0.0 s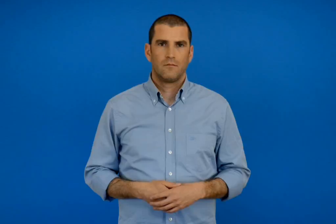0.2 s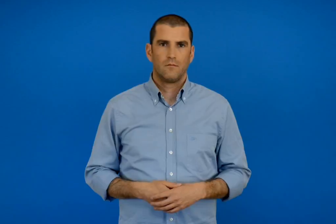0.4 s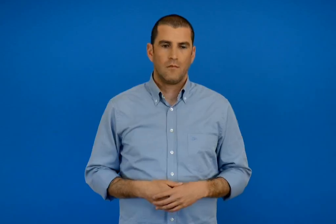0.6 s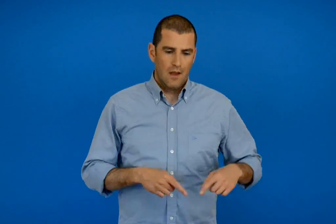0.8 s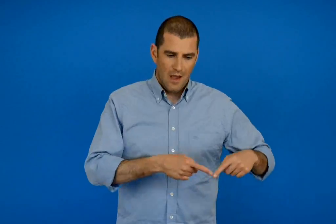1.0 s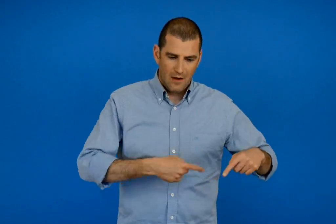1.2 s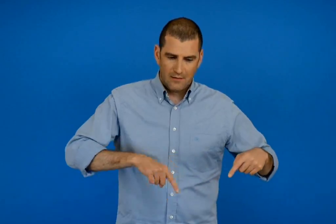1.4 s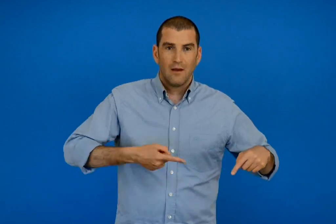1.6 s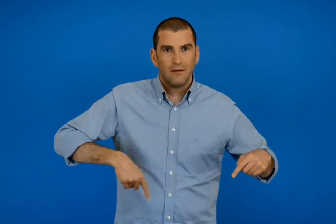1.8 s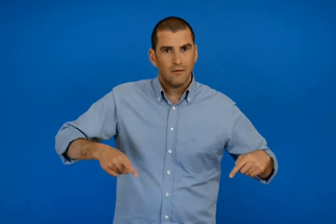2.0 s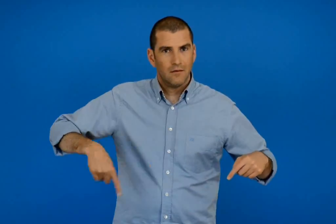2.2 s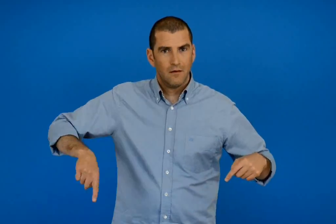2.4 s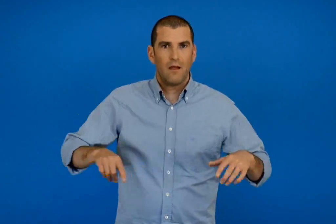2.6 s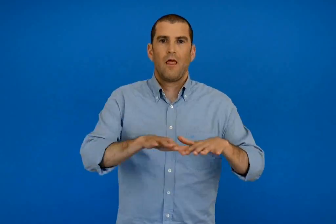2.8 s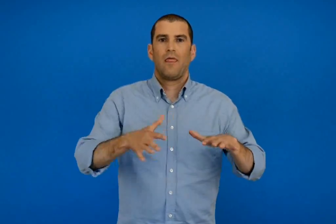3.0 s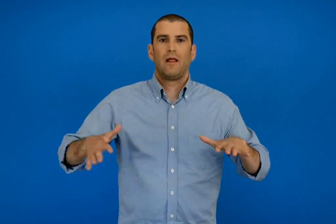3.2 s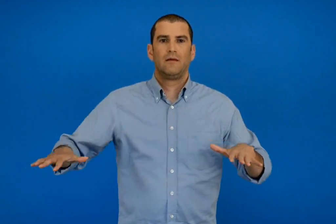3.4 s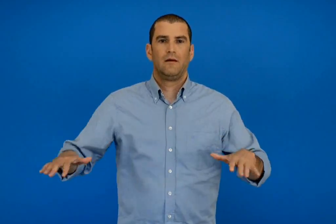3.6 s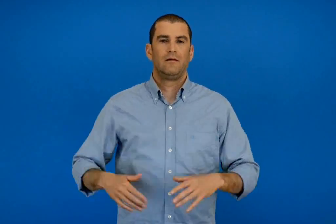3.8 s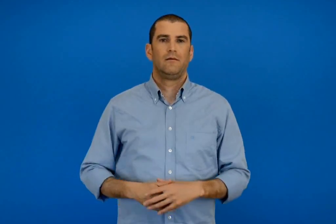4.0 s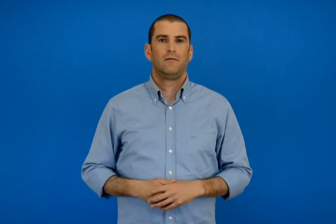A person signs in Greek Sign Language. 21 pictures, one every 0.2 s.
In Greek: ακτές και θάλασσα
